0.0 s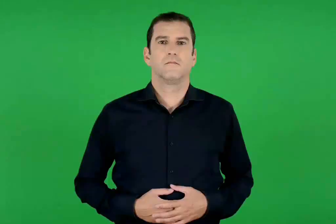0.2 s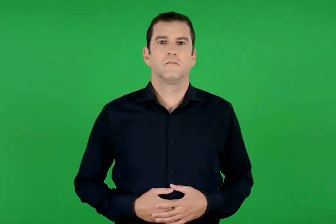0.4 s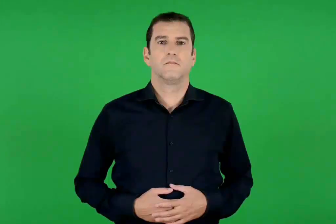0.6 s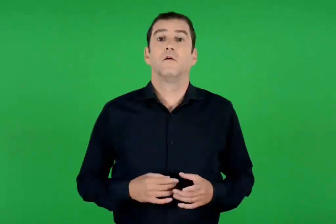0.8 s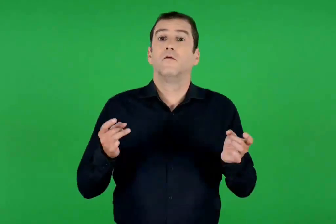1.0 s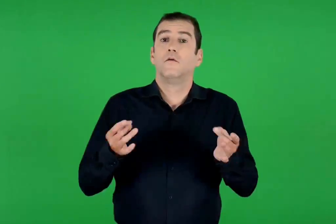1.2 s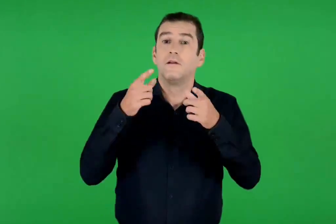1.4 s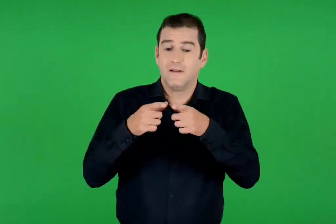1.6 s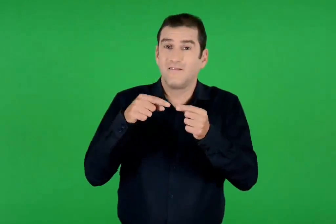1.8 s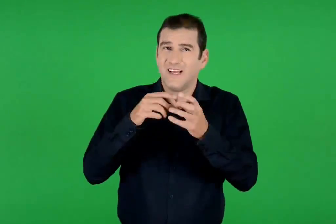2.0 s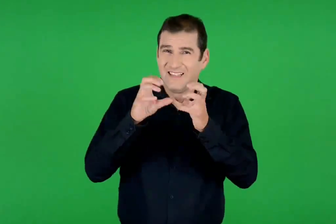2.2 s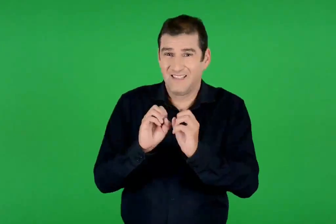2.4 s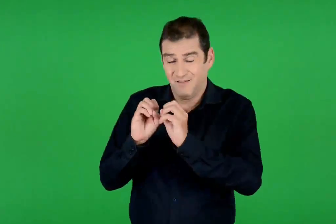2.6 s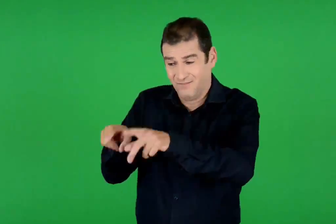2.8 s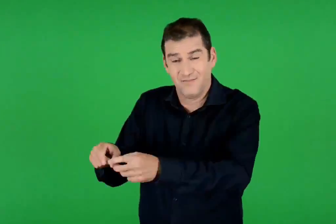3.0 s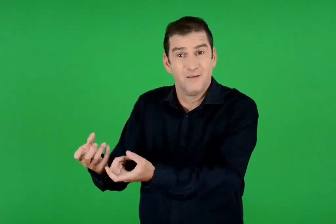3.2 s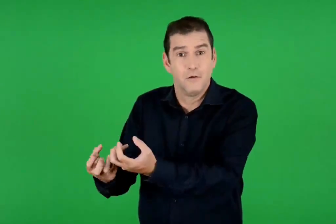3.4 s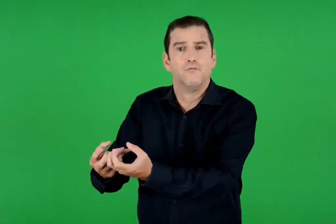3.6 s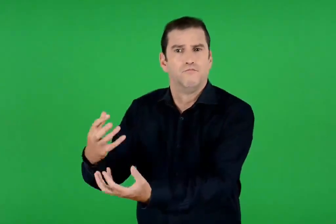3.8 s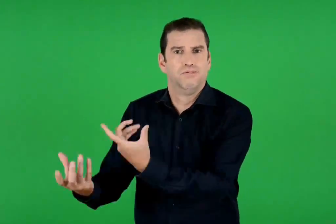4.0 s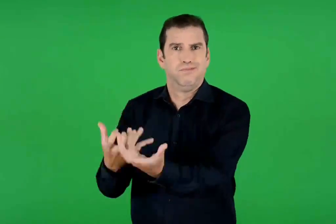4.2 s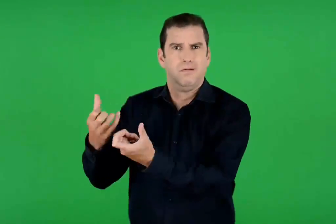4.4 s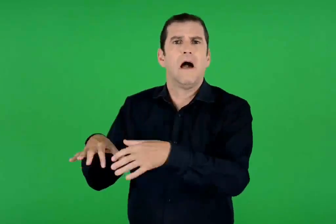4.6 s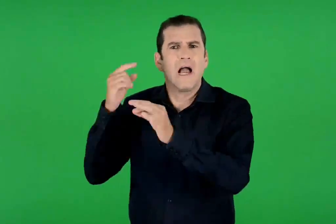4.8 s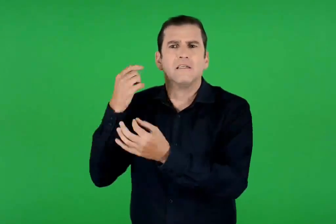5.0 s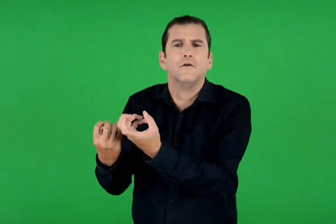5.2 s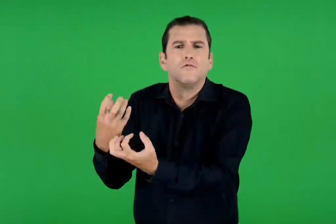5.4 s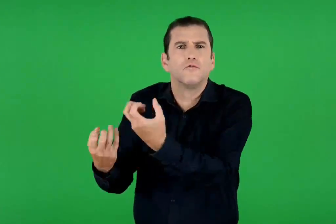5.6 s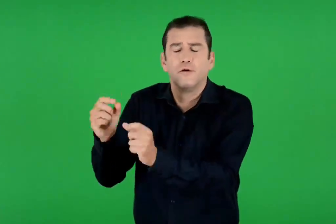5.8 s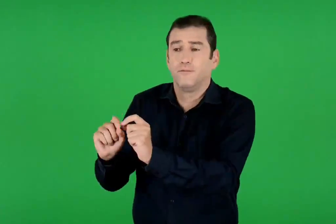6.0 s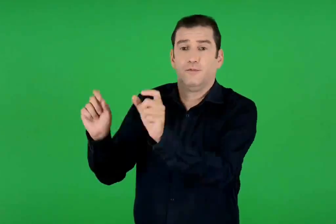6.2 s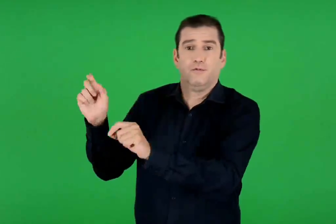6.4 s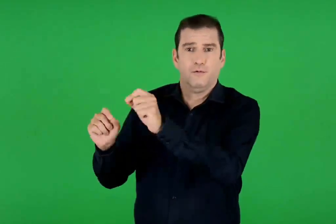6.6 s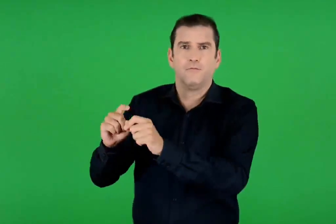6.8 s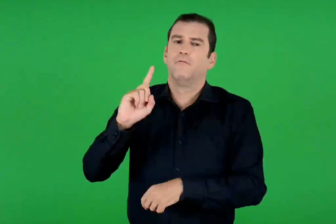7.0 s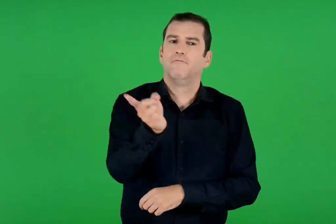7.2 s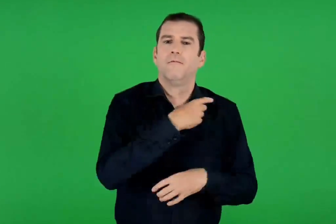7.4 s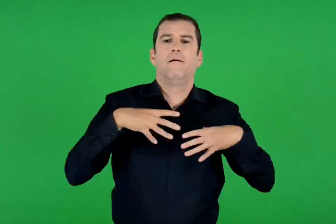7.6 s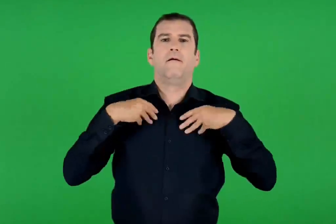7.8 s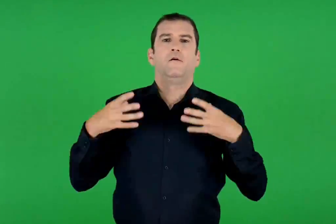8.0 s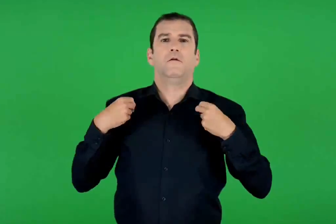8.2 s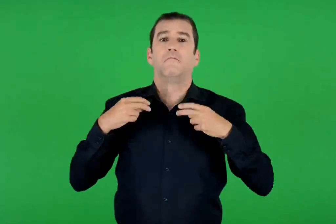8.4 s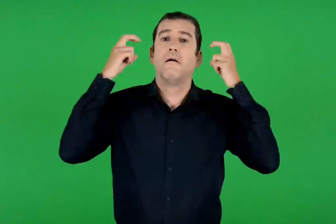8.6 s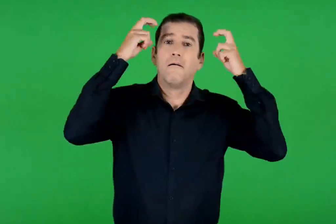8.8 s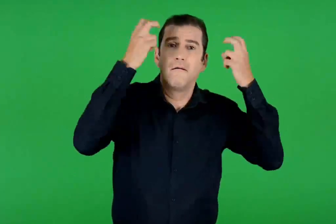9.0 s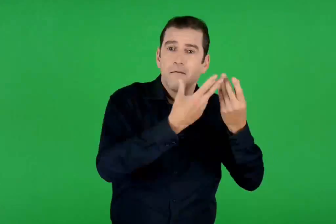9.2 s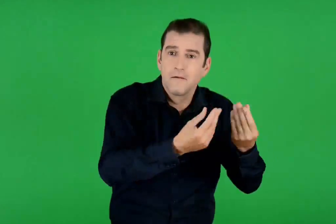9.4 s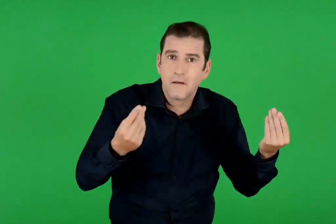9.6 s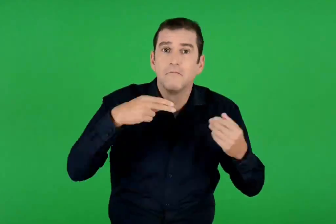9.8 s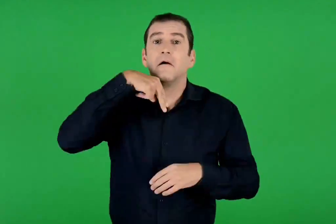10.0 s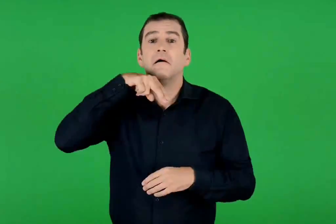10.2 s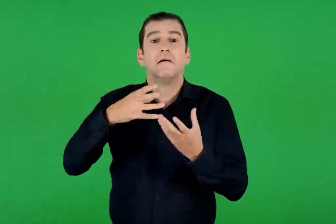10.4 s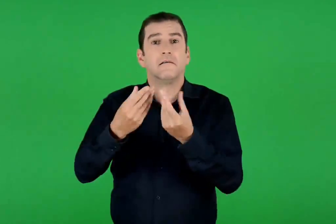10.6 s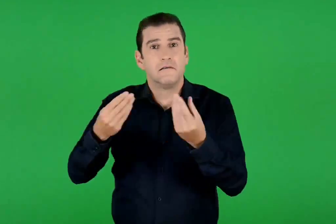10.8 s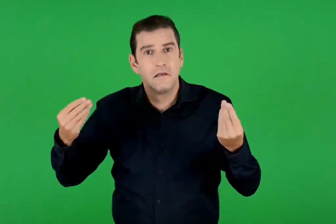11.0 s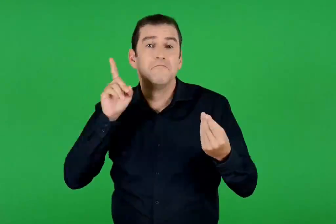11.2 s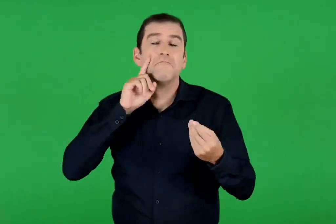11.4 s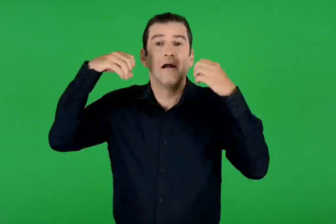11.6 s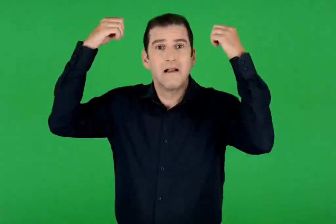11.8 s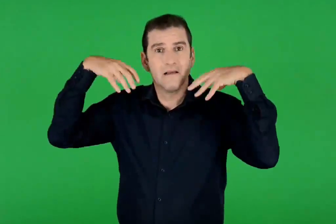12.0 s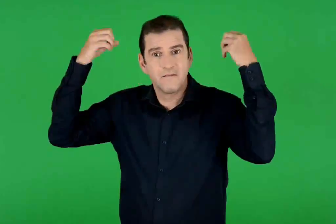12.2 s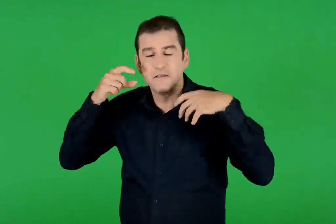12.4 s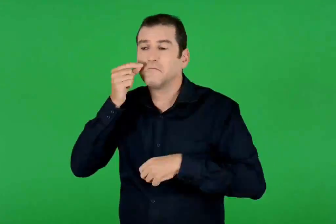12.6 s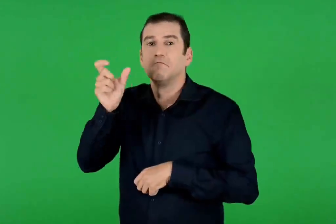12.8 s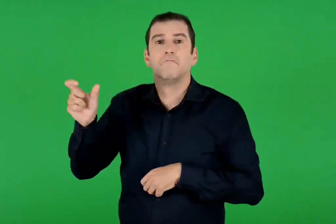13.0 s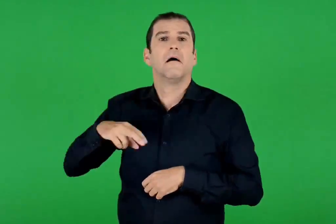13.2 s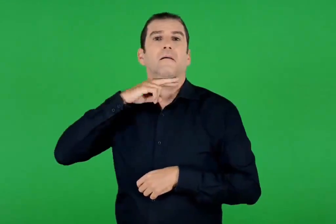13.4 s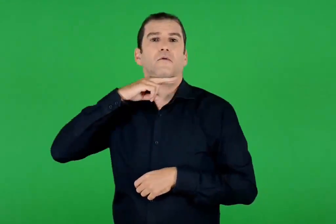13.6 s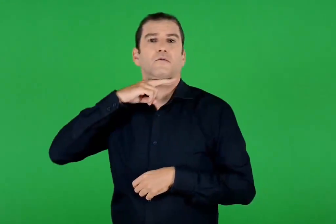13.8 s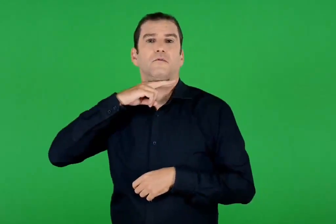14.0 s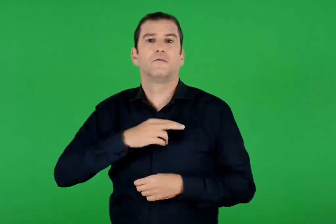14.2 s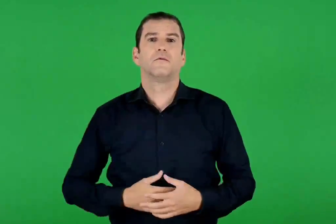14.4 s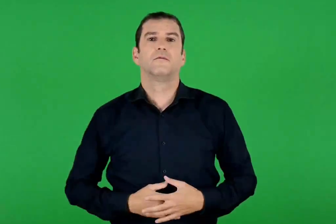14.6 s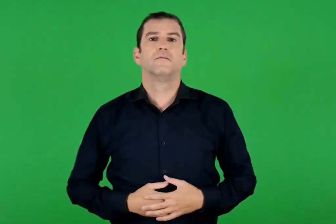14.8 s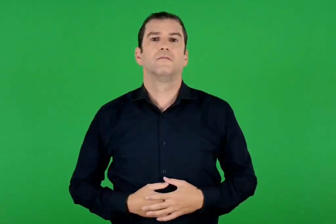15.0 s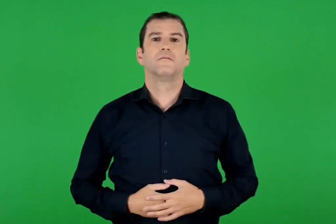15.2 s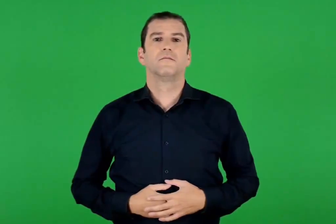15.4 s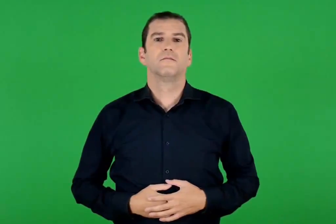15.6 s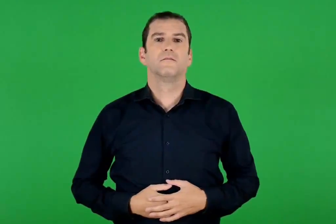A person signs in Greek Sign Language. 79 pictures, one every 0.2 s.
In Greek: όταν τα ξερά φύλλα πιάσουν φωτιά κι αρχίσουν να τρίζουν και να πετάνε σπίθες , εύχονται αρνιά , κατσίκια , νύφες και γαμπρούς
